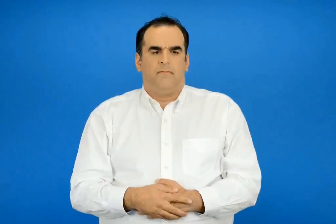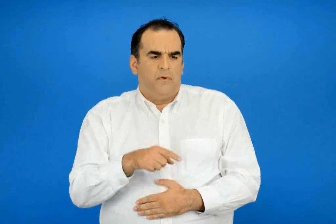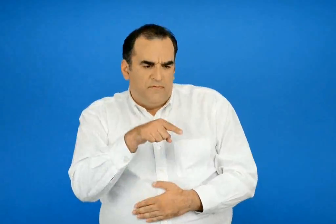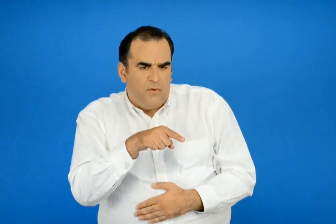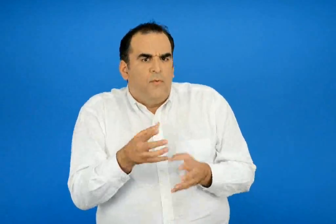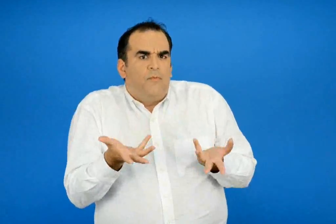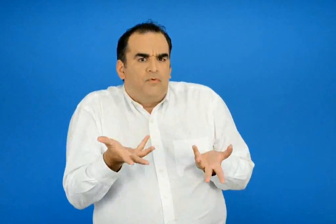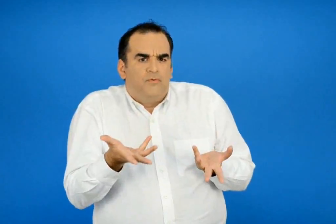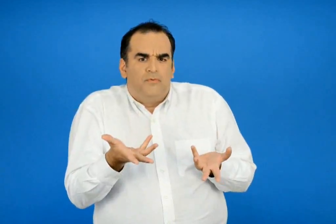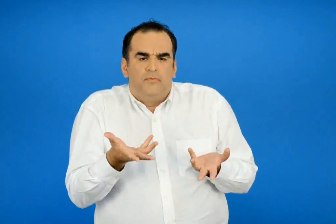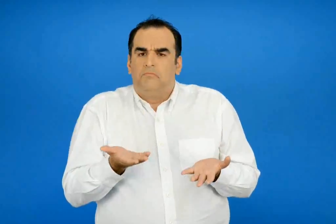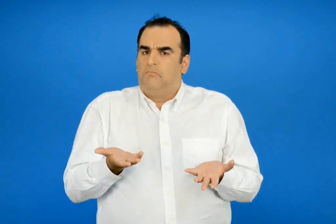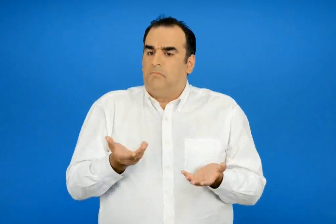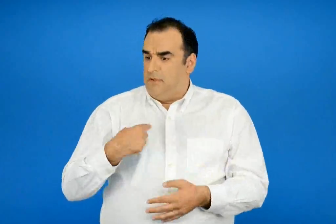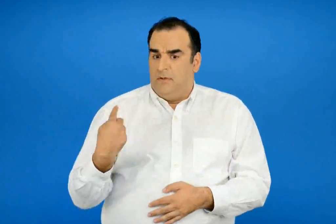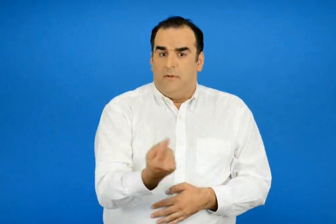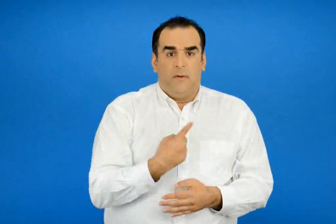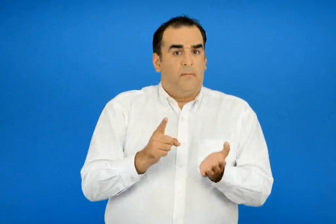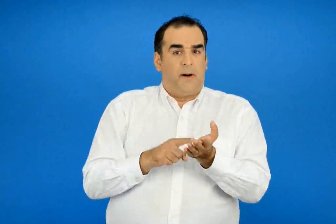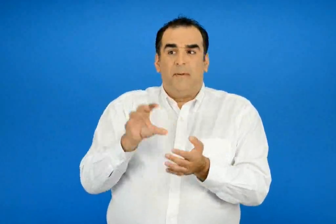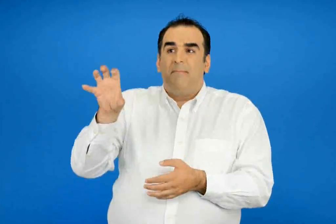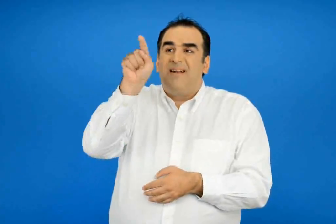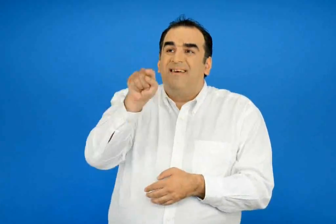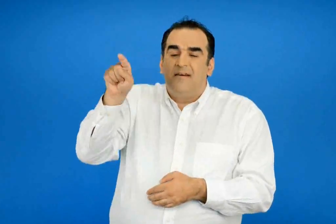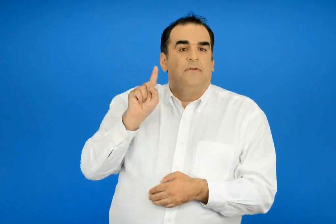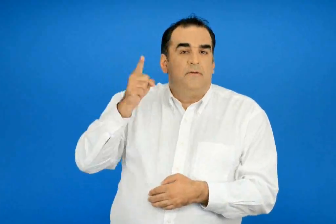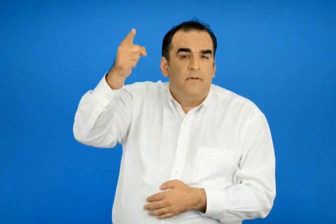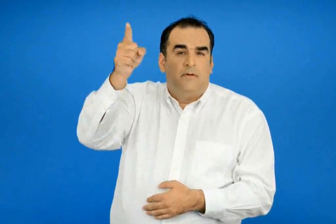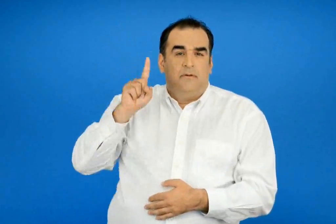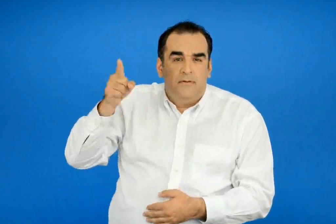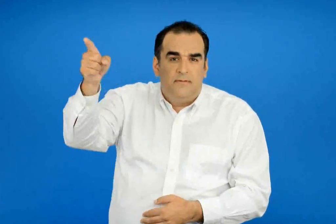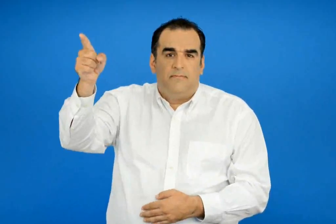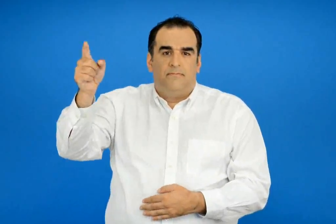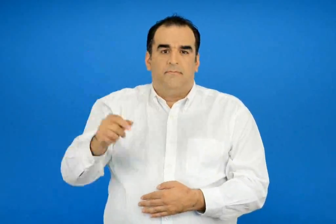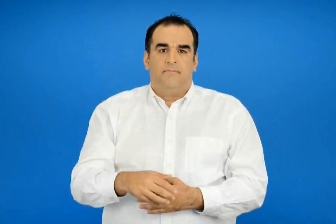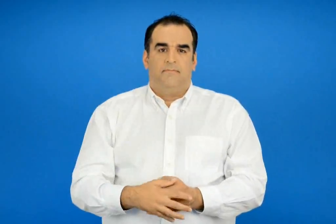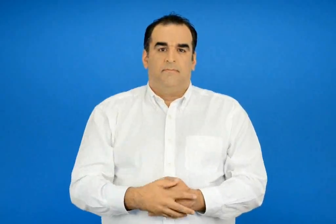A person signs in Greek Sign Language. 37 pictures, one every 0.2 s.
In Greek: πως θα το κάνουμε αυτό ; πρέπει πρώτα να ταξιδέψουμε σε αυτά τα μέρη
